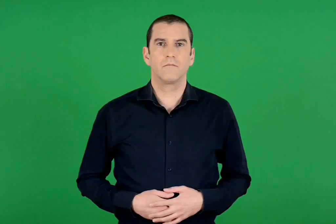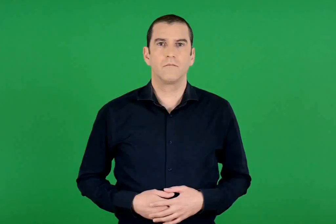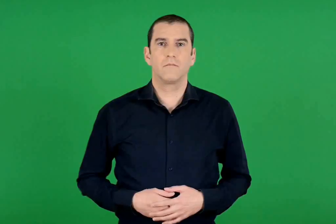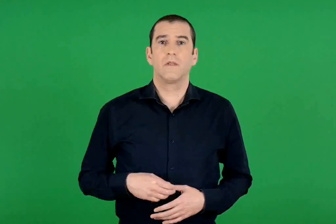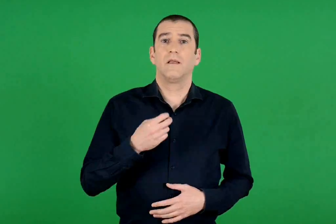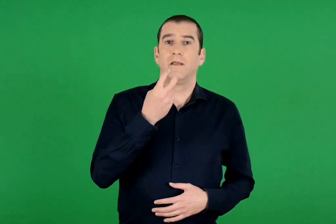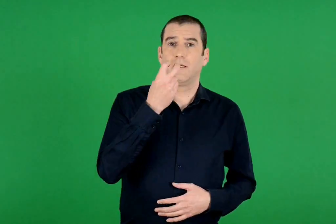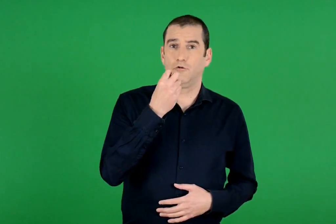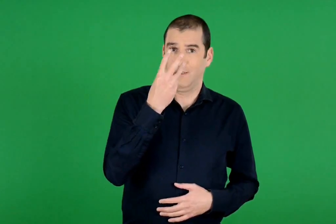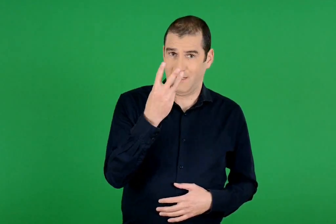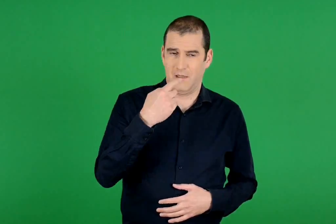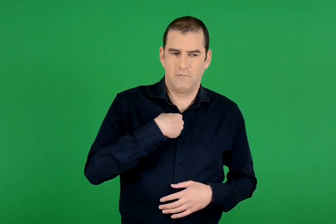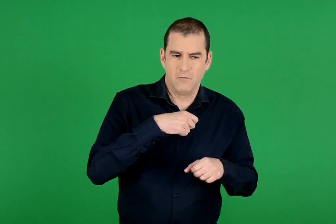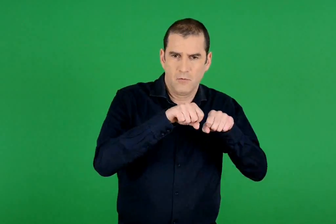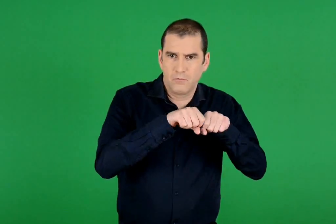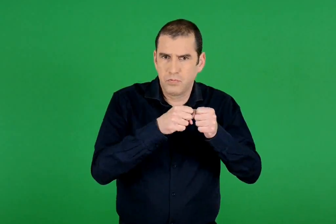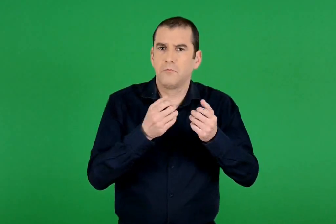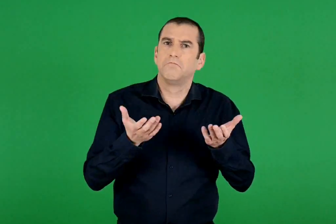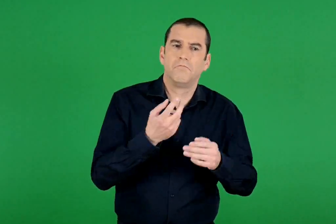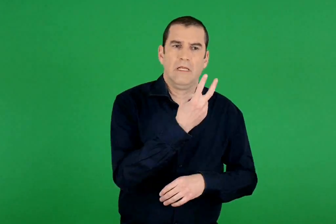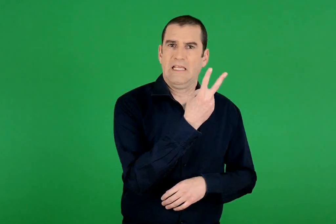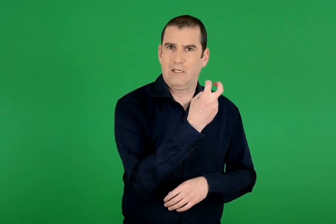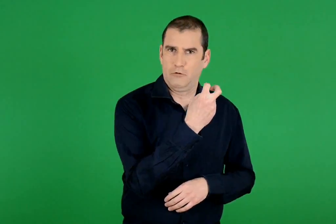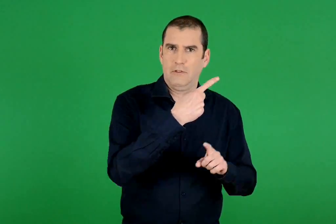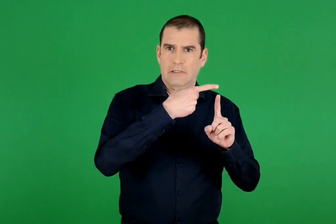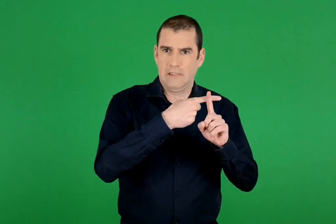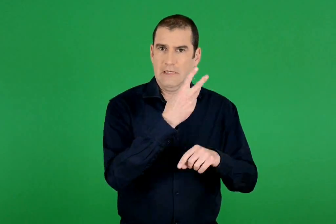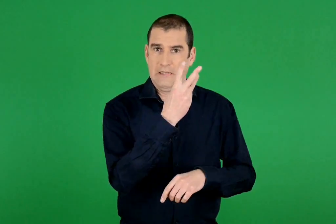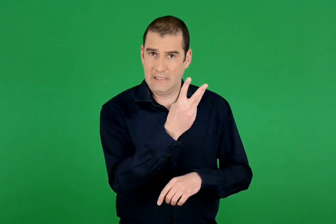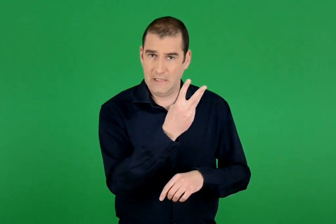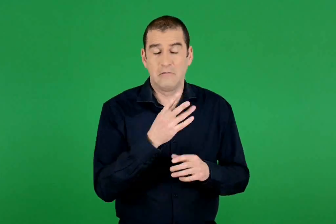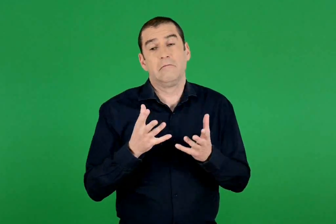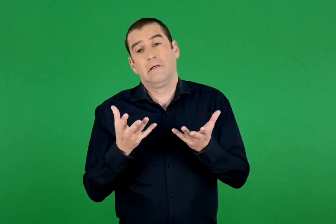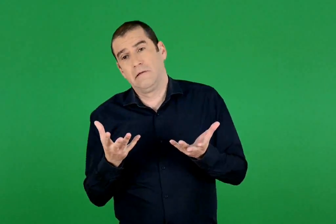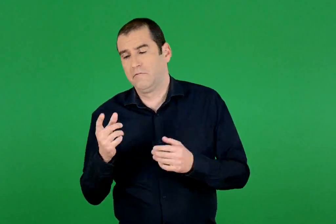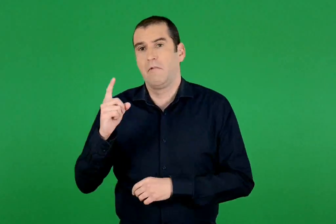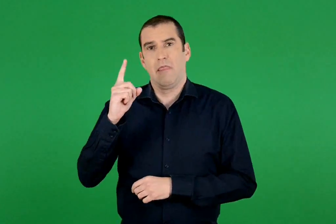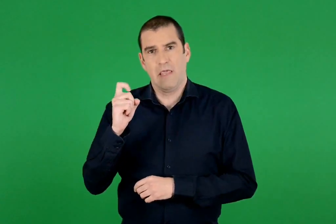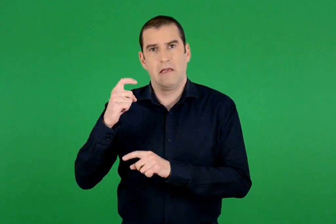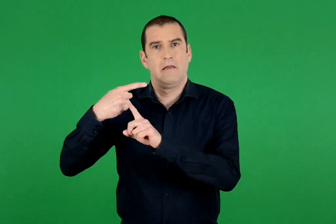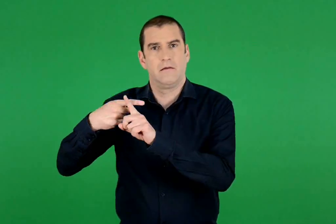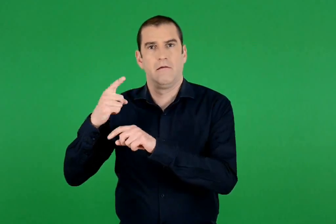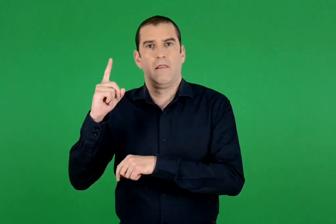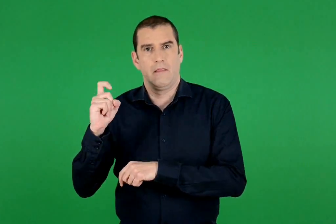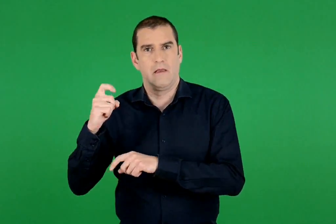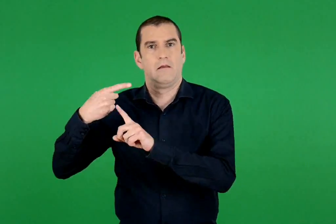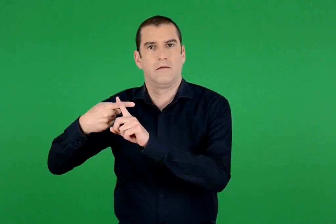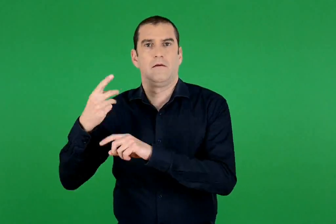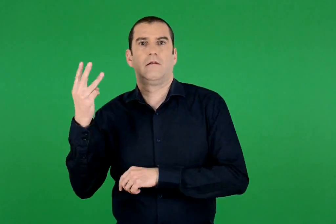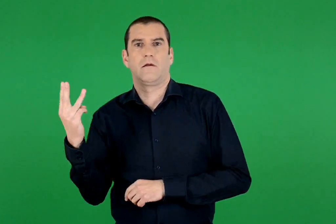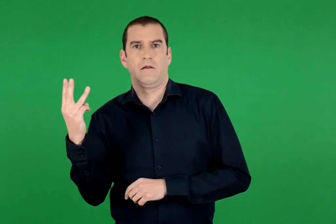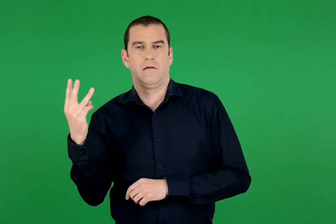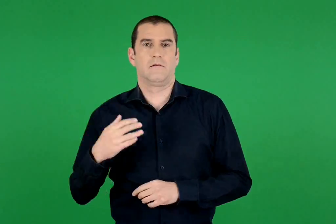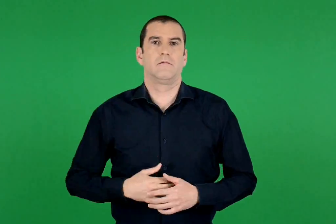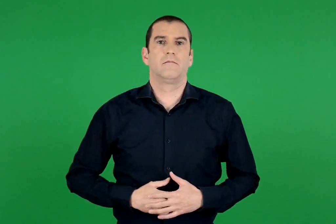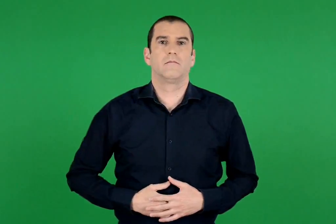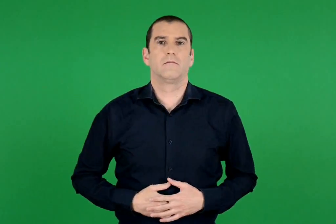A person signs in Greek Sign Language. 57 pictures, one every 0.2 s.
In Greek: χωρίζω το 23 σε 20 + 3 ή σε 10 + 10 + 3
